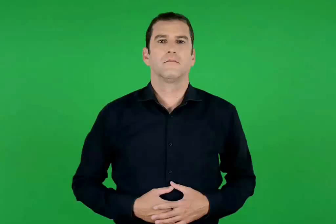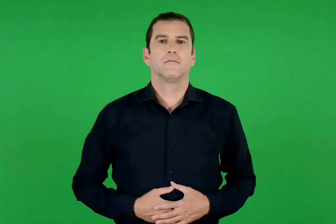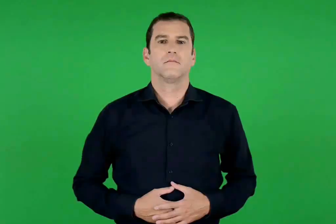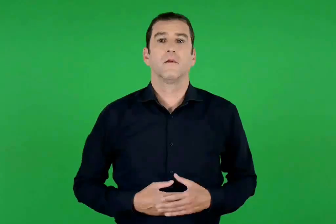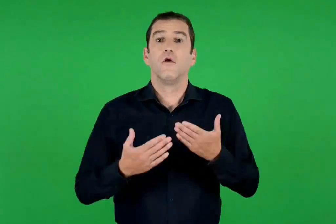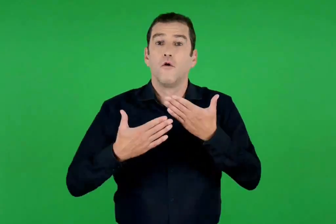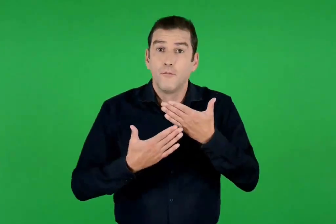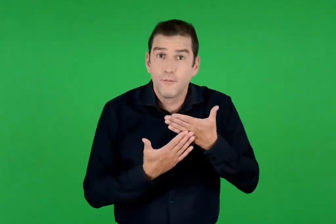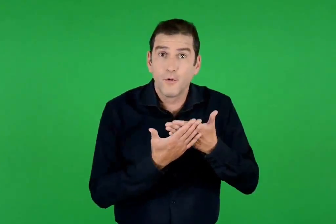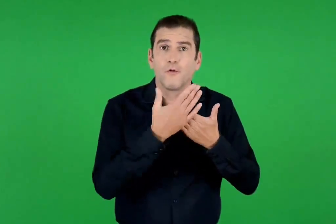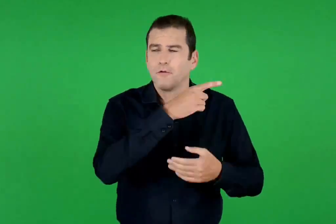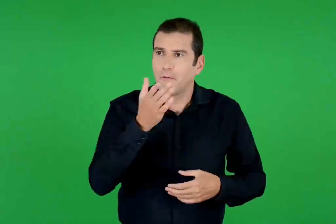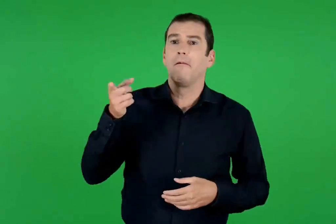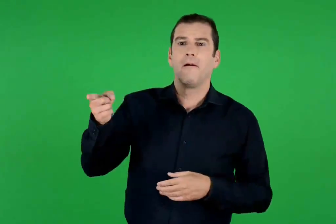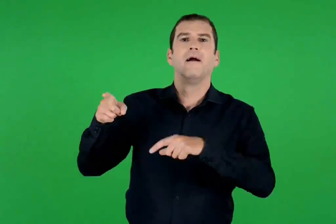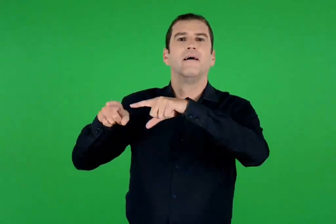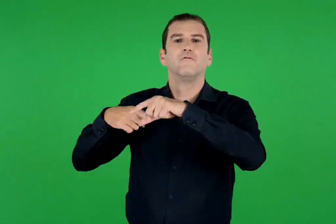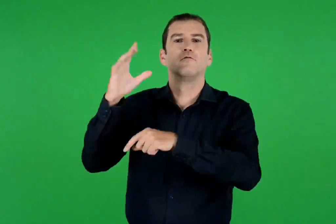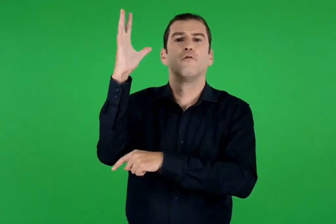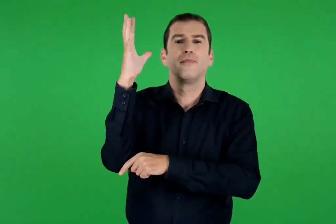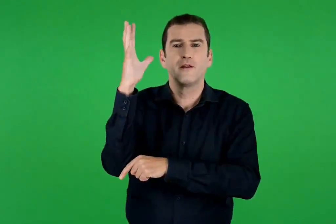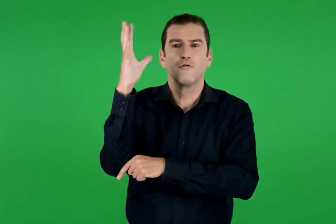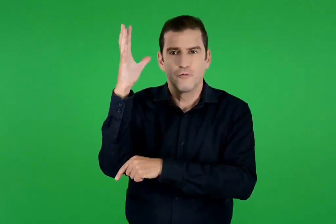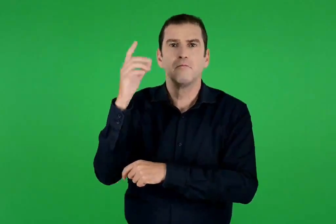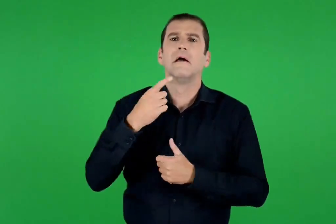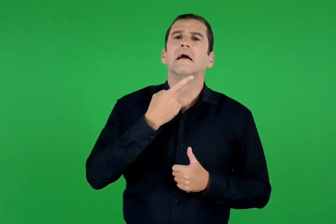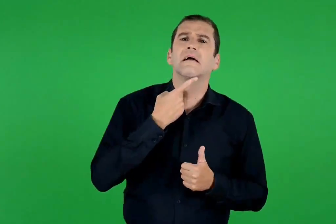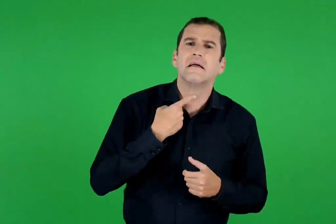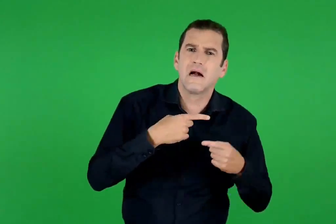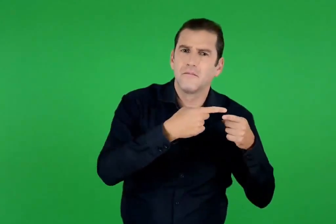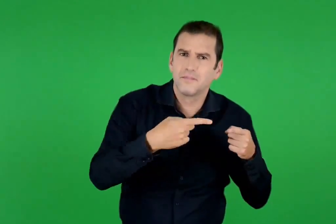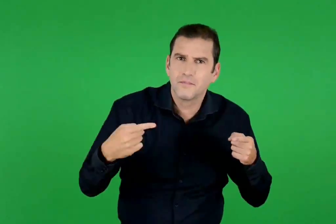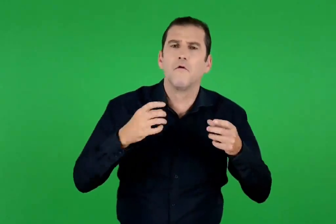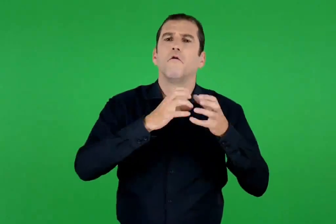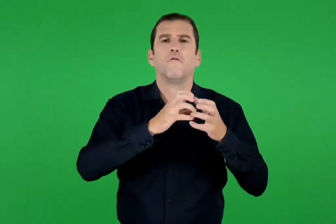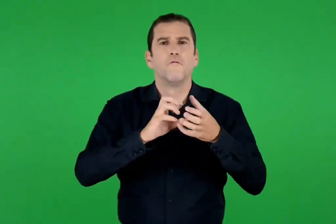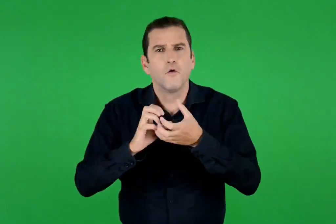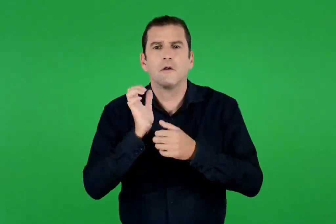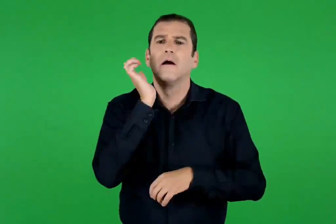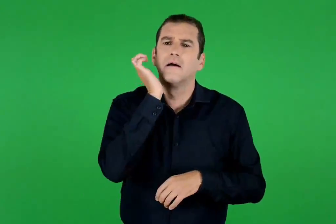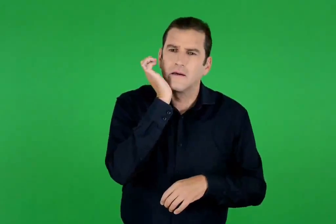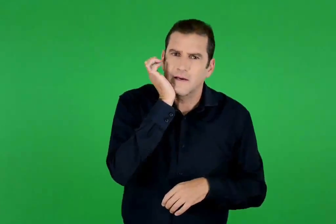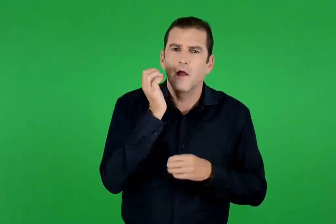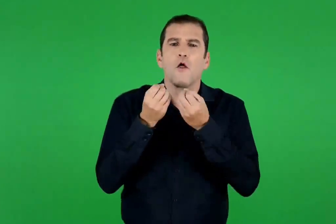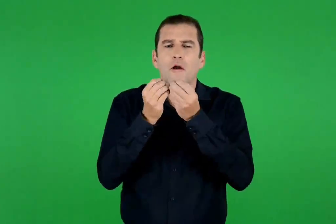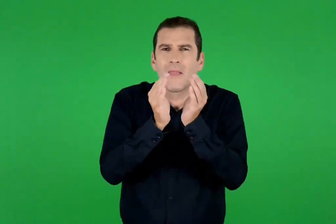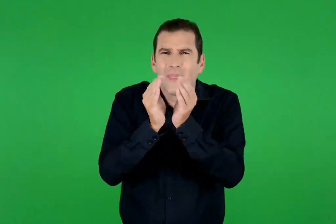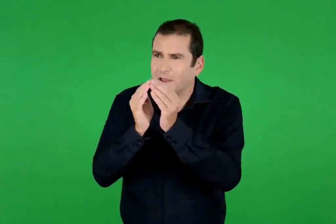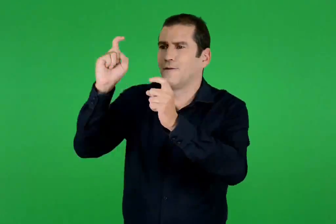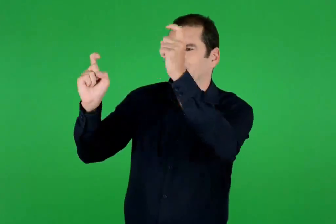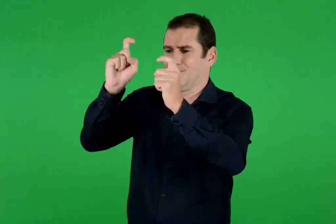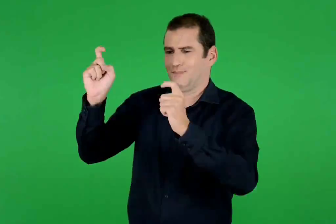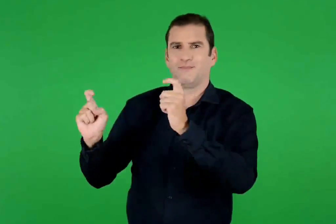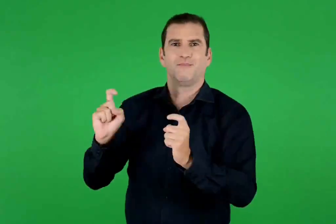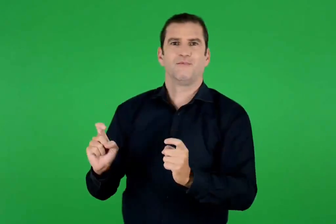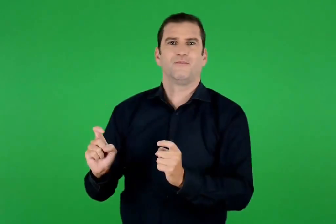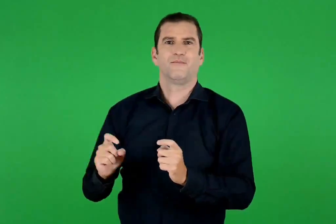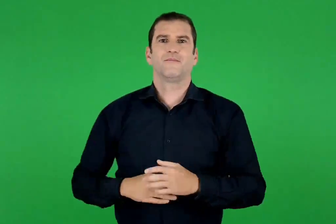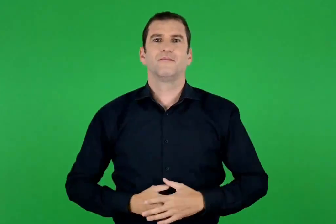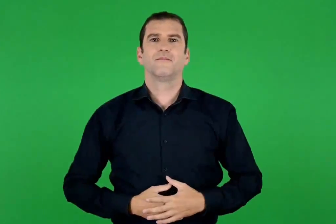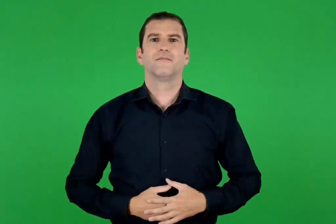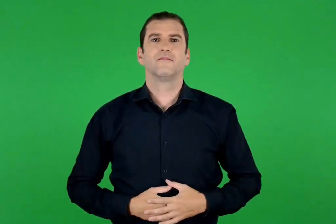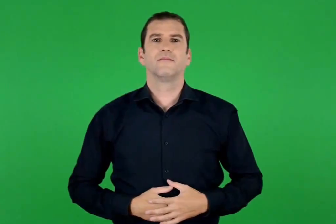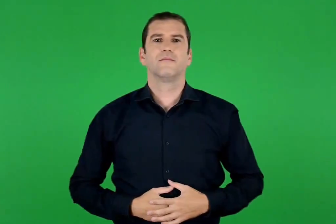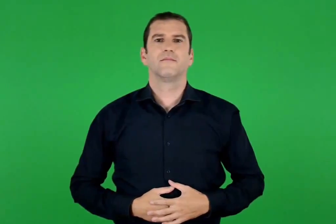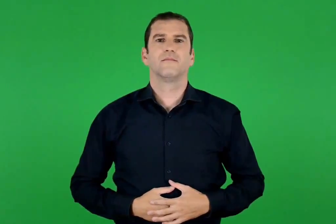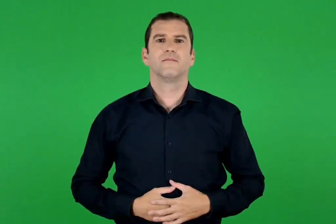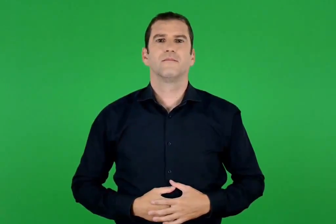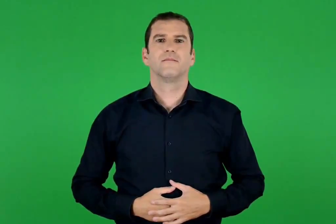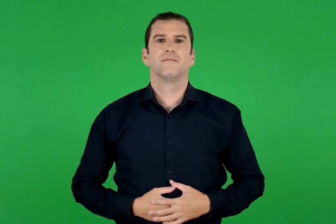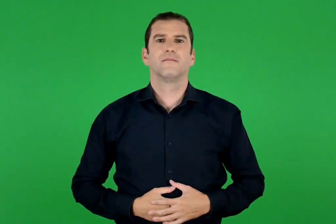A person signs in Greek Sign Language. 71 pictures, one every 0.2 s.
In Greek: το πρωί βρίσκουν ακόμα γλυκά , φρούτα , καρύδια και μικρά δωράκια κρεμασμένα στο χριστουγεννιάτικο δέντρο
